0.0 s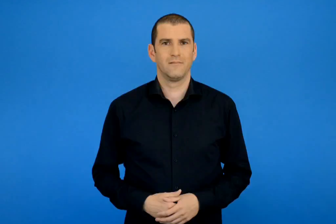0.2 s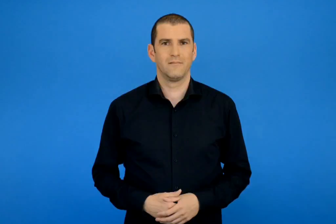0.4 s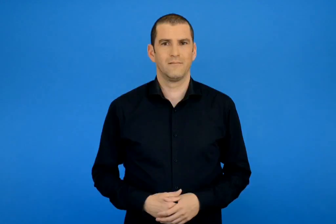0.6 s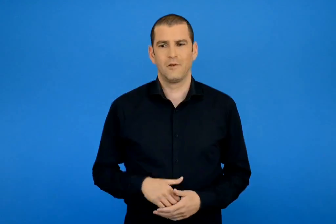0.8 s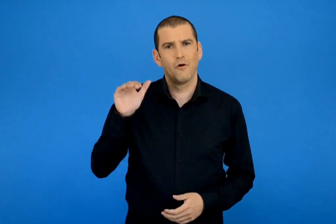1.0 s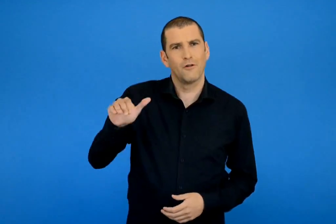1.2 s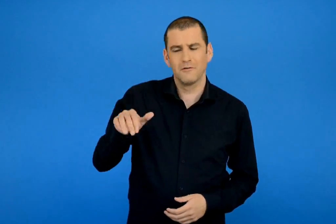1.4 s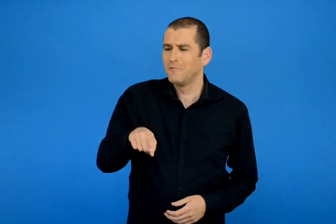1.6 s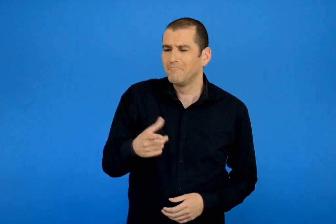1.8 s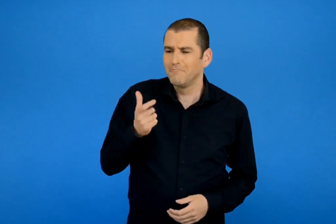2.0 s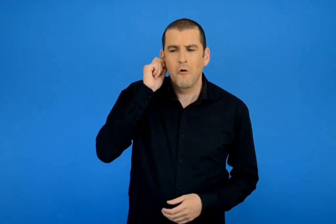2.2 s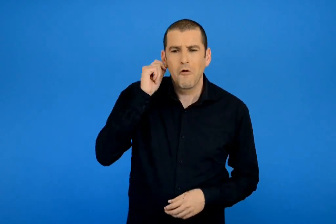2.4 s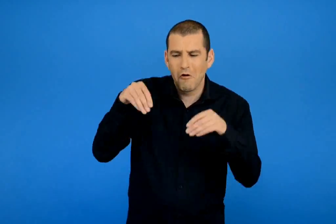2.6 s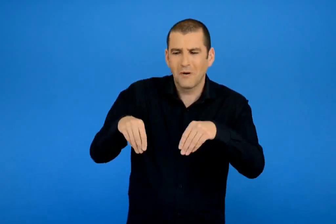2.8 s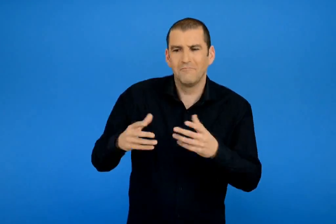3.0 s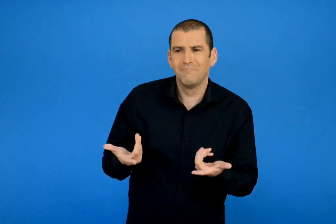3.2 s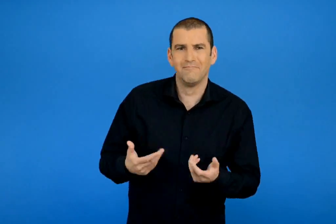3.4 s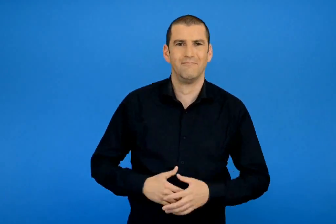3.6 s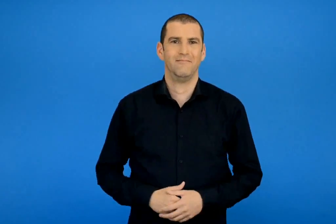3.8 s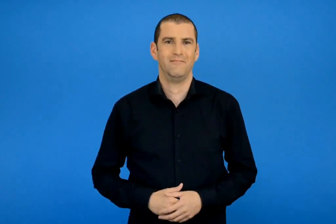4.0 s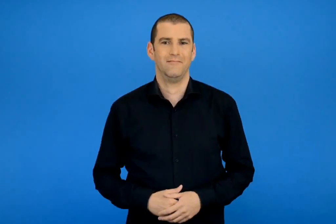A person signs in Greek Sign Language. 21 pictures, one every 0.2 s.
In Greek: και πως θα το ονομάσεις ; ρωτήσαν
